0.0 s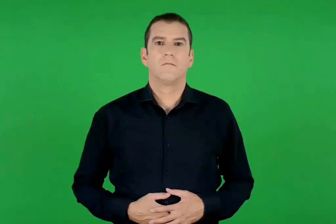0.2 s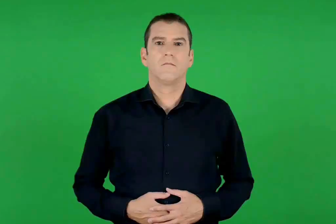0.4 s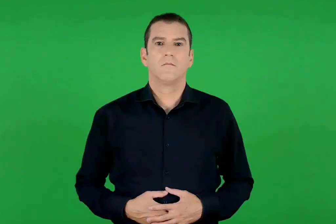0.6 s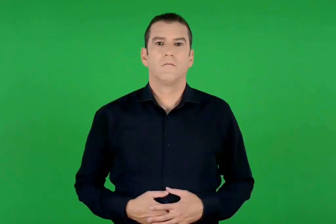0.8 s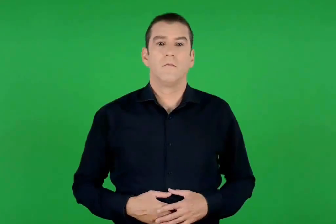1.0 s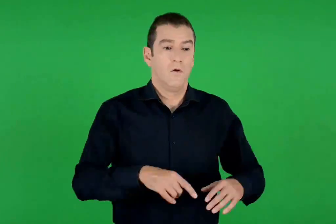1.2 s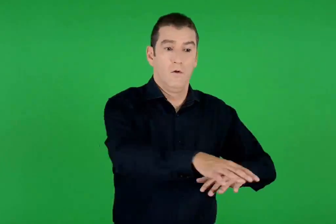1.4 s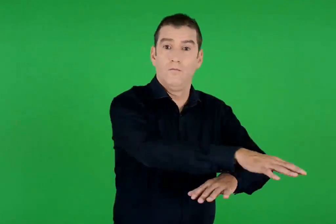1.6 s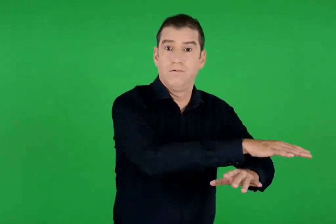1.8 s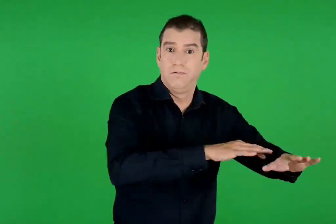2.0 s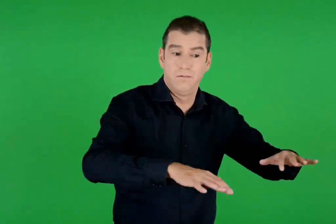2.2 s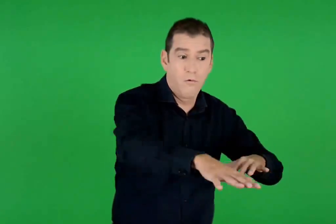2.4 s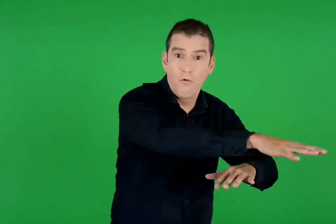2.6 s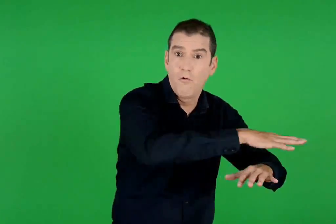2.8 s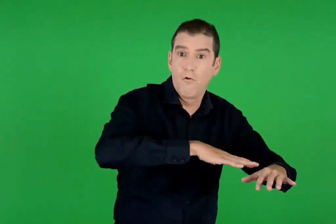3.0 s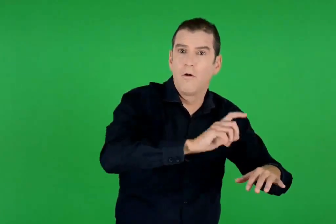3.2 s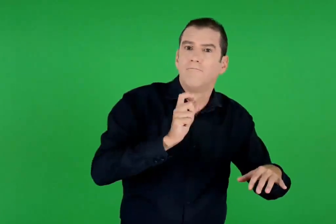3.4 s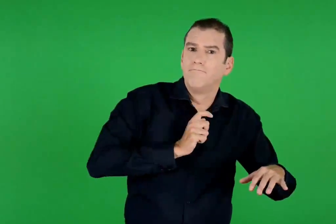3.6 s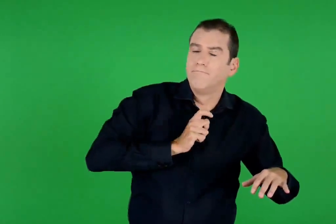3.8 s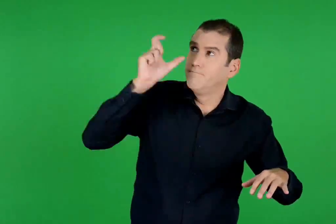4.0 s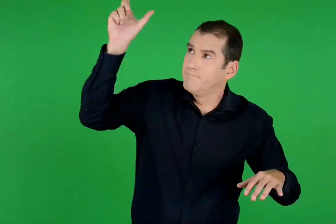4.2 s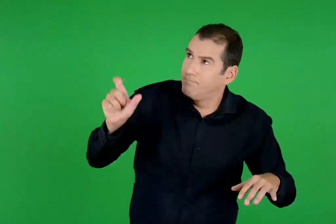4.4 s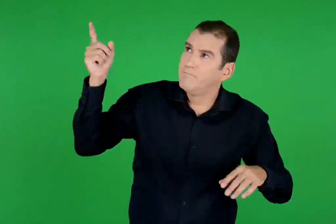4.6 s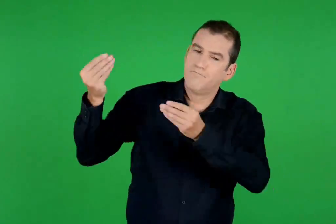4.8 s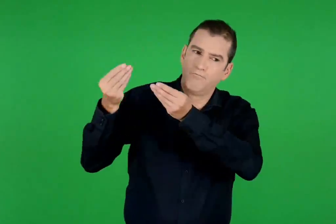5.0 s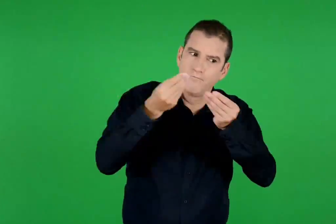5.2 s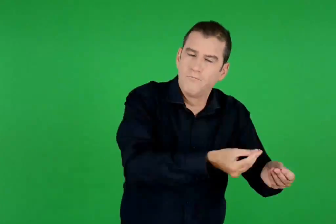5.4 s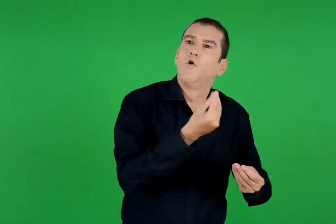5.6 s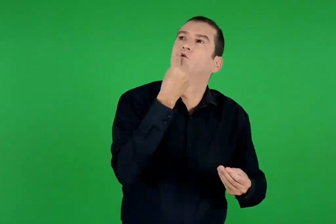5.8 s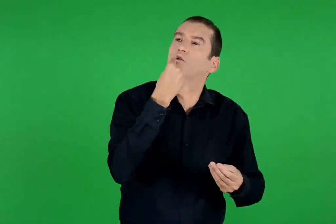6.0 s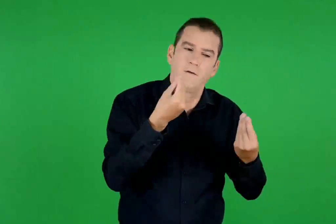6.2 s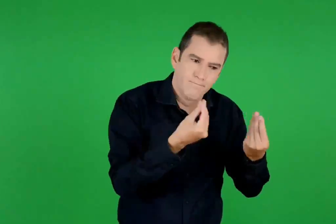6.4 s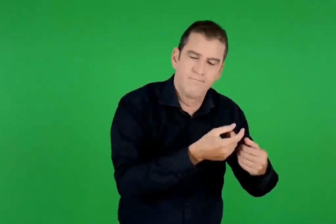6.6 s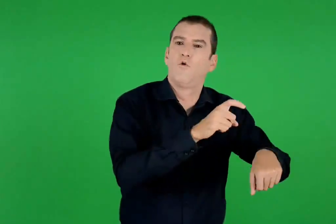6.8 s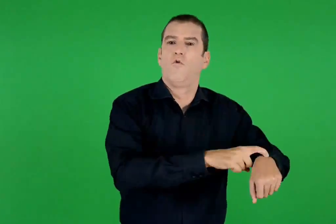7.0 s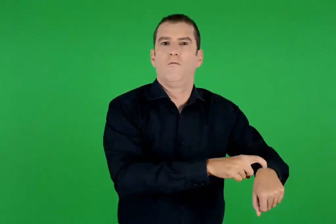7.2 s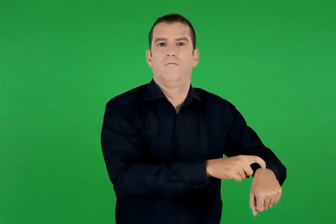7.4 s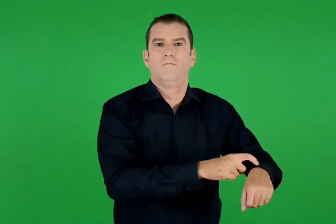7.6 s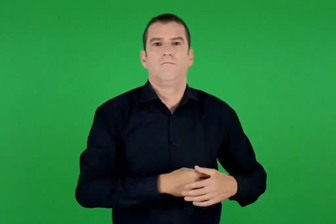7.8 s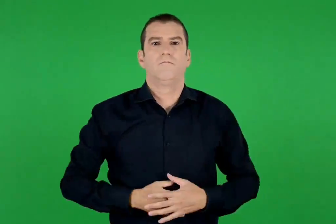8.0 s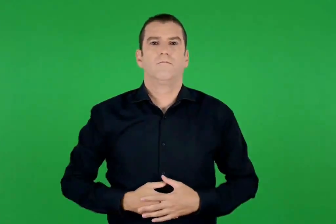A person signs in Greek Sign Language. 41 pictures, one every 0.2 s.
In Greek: αυτά όλα από σένα περιμένουν , για να τους δώσεις την τροφή τους στην κατάλληλη στιγμή
